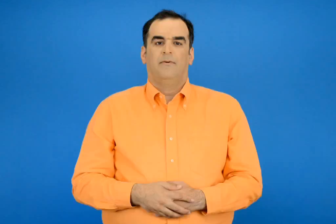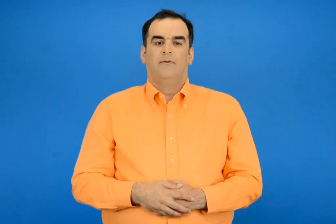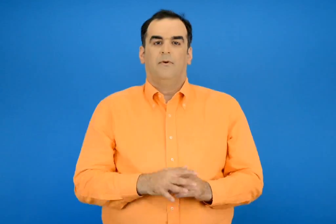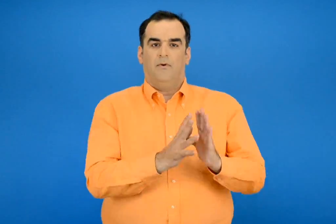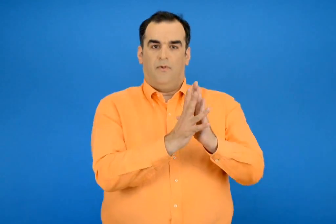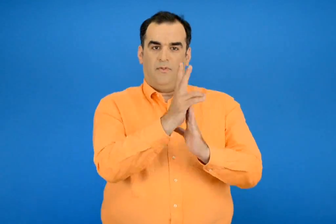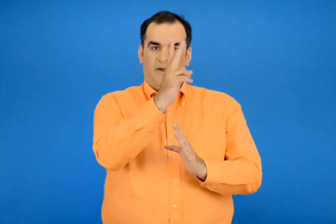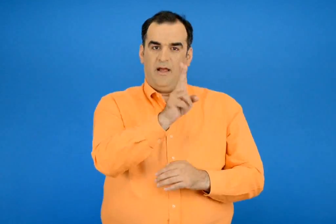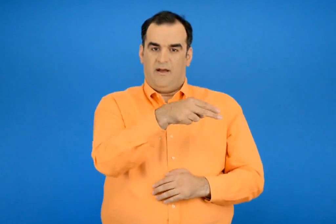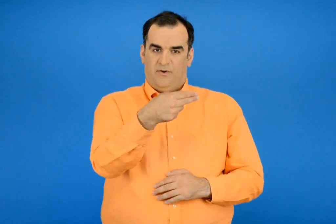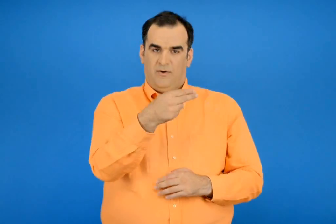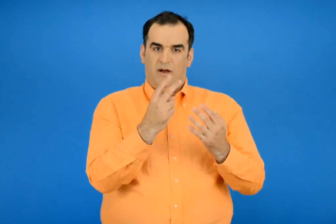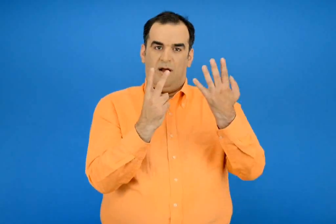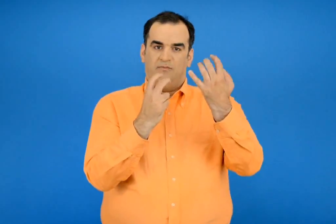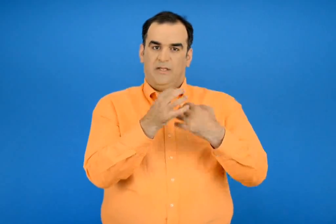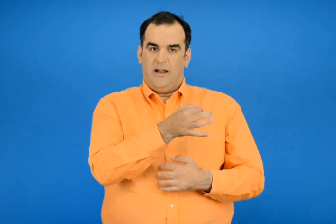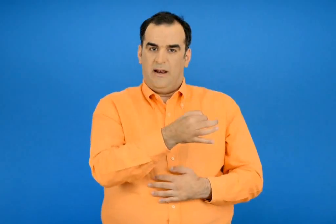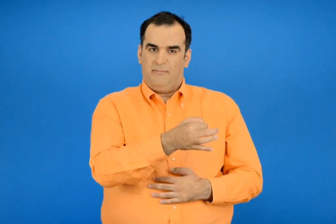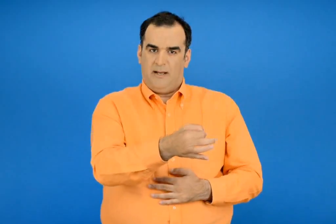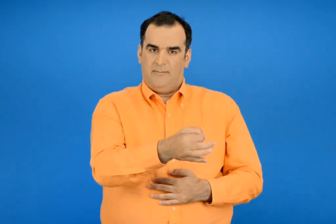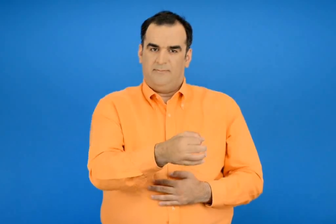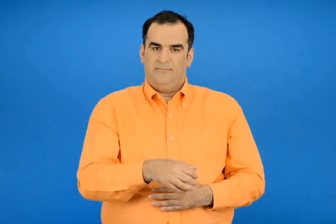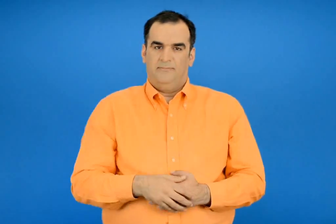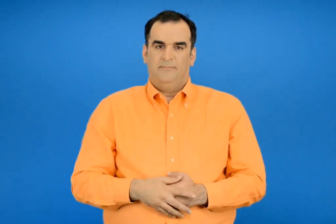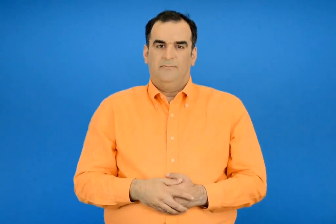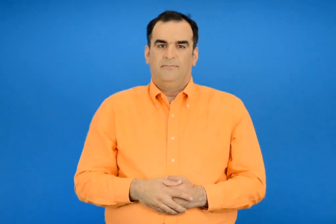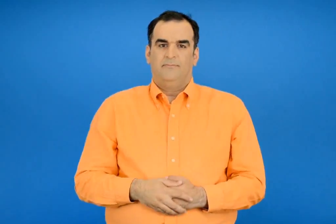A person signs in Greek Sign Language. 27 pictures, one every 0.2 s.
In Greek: 12 € και 70 λεπτό
